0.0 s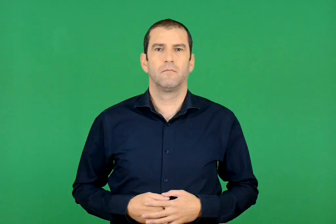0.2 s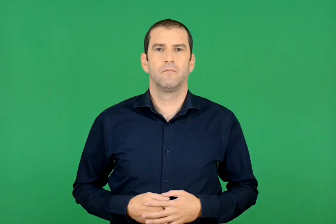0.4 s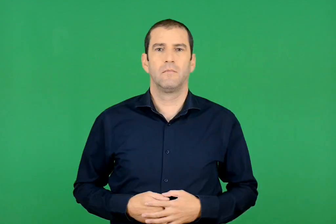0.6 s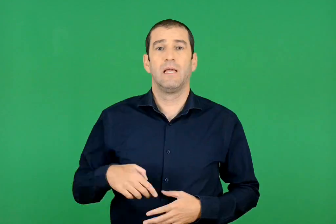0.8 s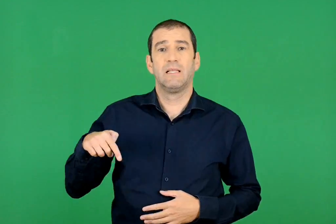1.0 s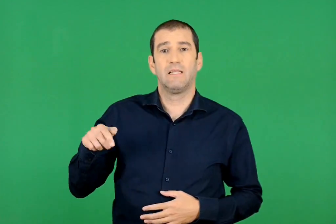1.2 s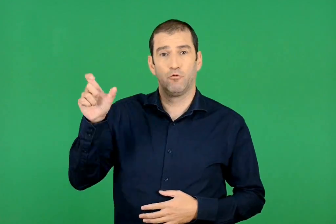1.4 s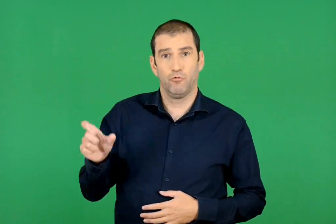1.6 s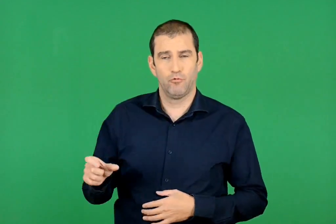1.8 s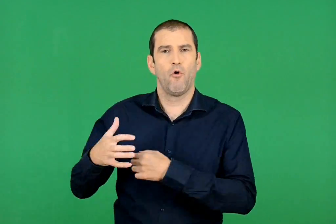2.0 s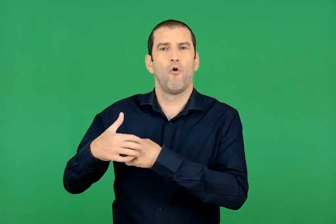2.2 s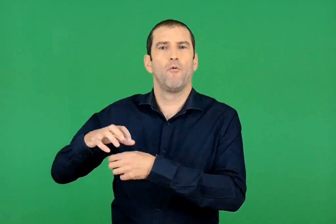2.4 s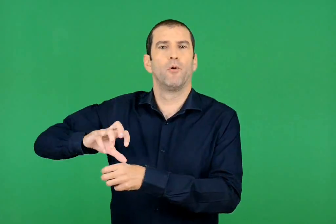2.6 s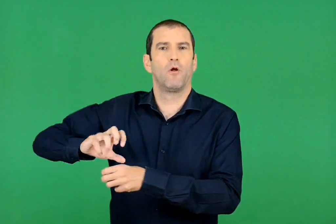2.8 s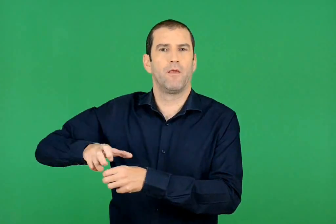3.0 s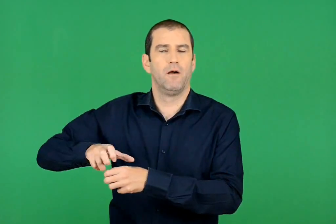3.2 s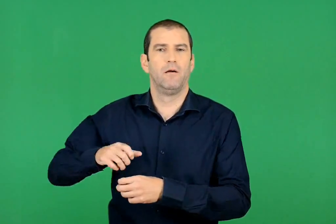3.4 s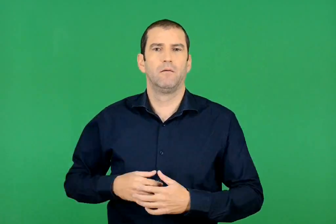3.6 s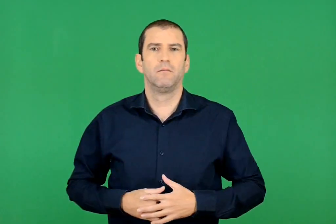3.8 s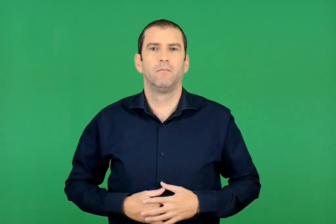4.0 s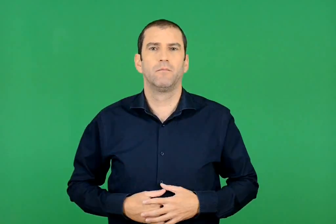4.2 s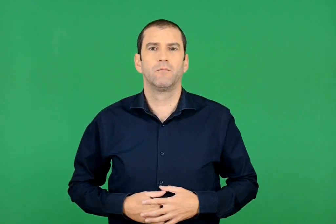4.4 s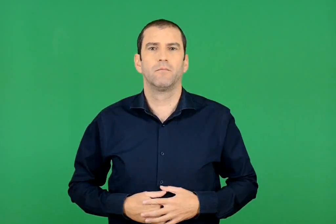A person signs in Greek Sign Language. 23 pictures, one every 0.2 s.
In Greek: ο τίτος πορτοκαλάδα
